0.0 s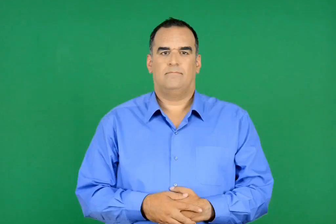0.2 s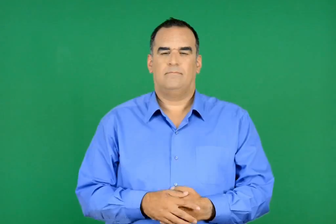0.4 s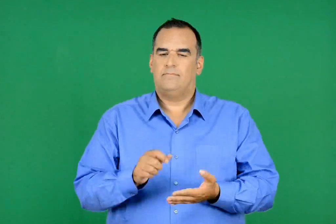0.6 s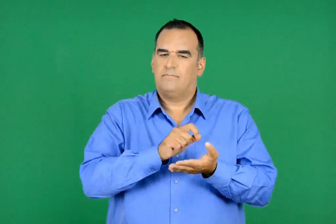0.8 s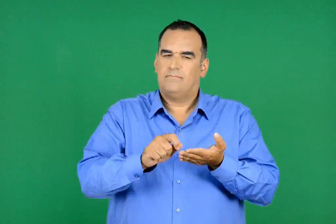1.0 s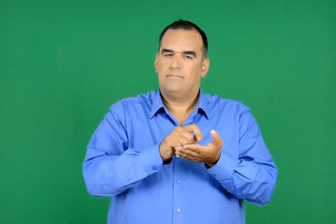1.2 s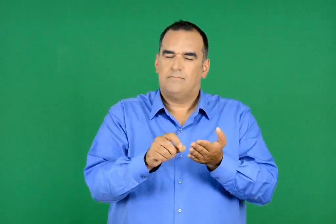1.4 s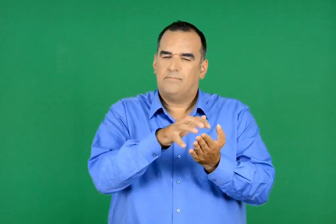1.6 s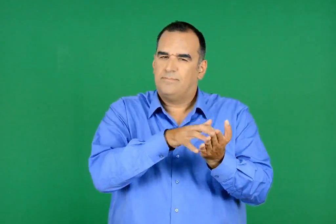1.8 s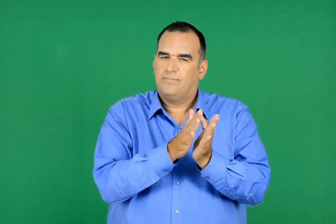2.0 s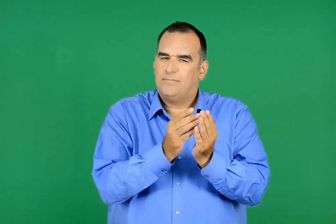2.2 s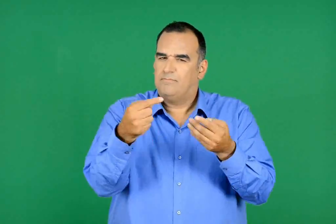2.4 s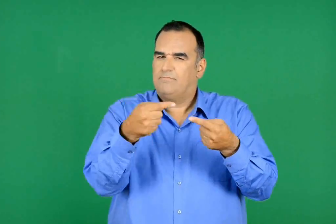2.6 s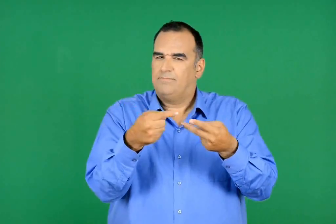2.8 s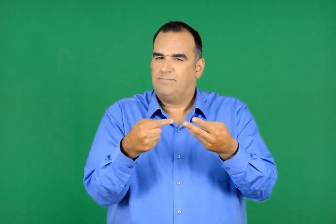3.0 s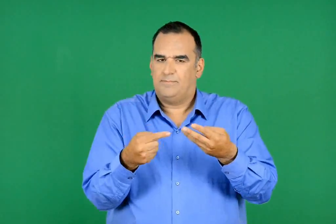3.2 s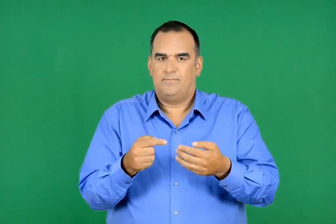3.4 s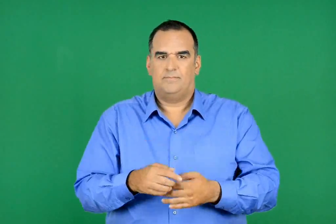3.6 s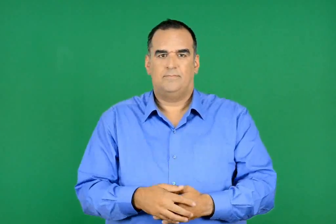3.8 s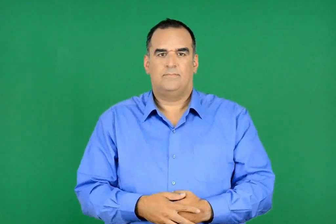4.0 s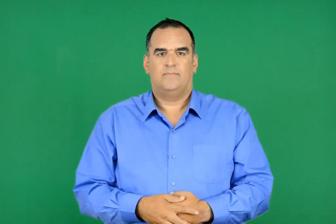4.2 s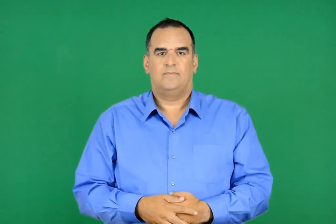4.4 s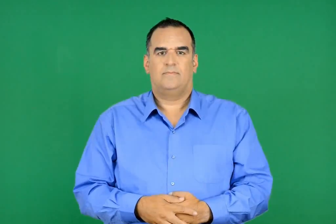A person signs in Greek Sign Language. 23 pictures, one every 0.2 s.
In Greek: μερικά έργα της
